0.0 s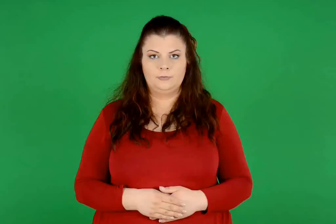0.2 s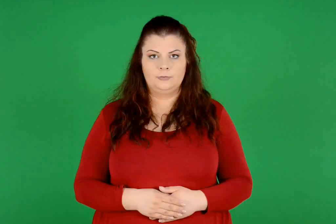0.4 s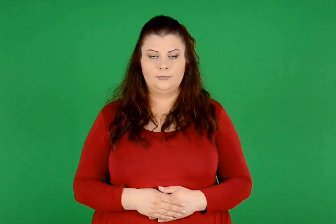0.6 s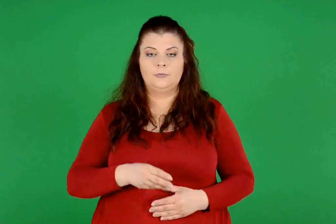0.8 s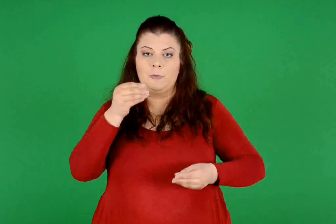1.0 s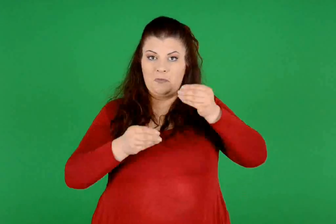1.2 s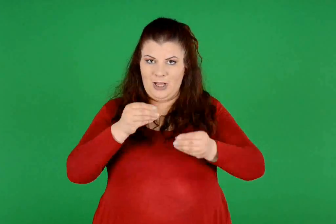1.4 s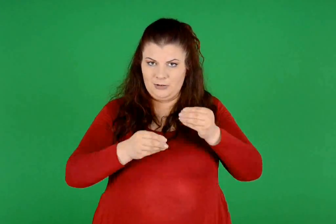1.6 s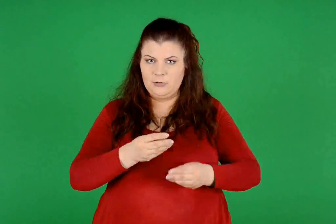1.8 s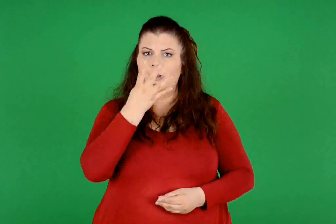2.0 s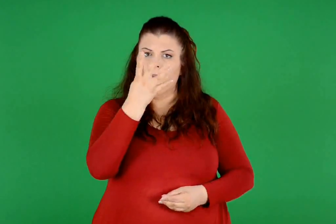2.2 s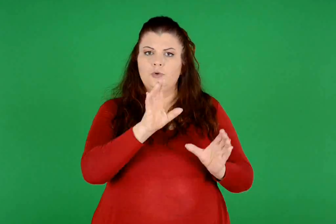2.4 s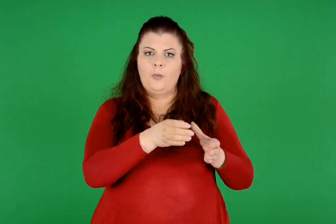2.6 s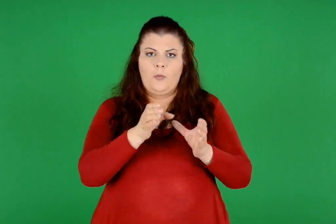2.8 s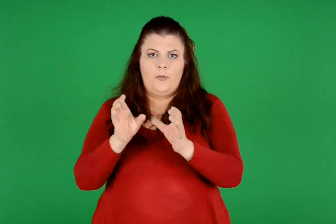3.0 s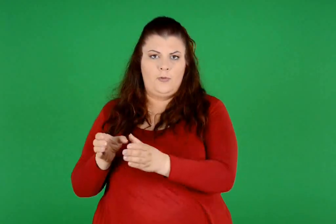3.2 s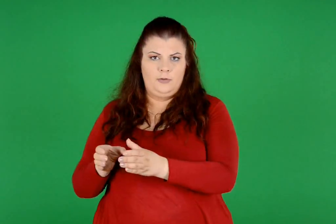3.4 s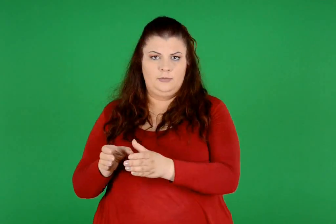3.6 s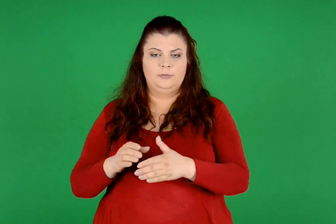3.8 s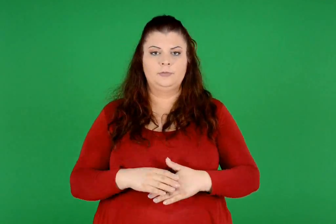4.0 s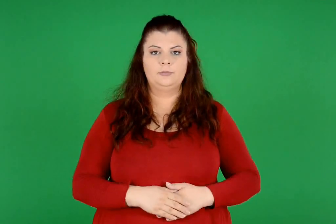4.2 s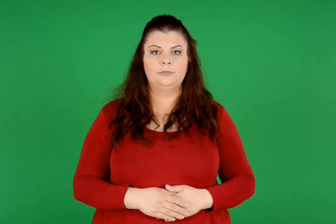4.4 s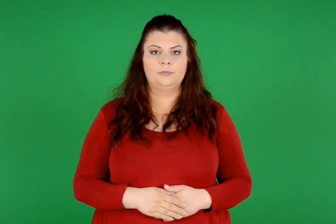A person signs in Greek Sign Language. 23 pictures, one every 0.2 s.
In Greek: οι οικογένειες των τεσσάρων πράξεων
